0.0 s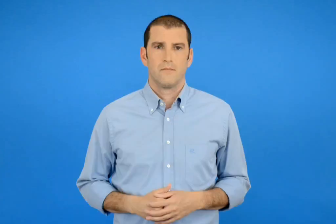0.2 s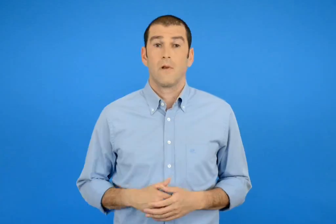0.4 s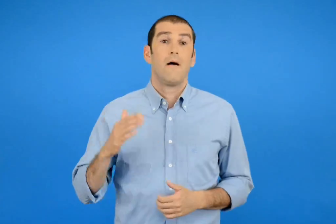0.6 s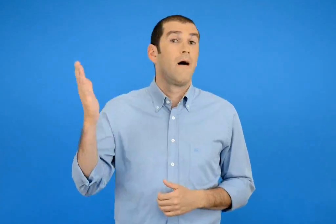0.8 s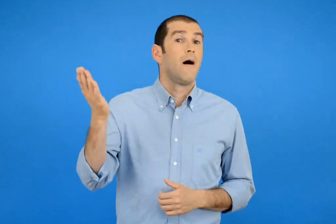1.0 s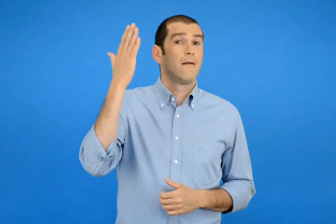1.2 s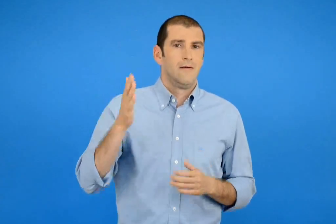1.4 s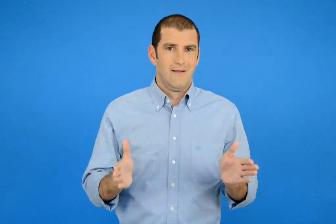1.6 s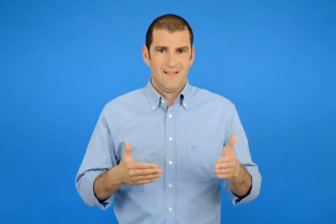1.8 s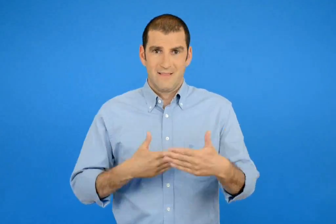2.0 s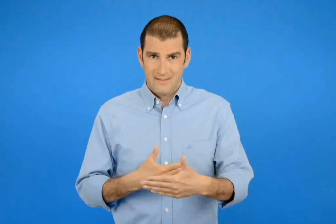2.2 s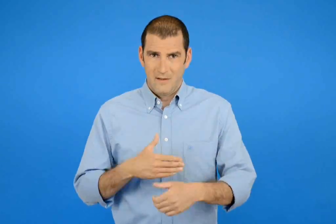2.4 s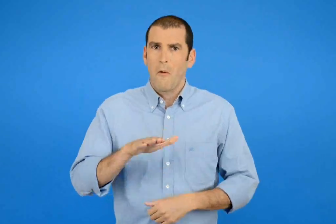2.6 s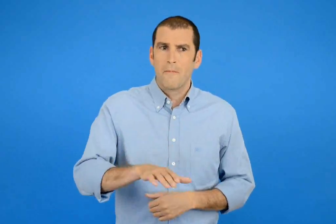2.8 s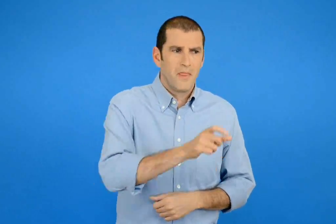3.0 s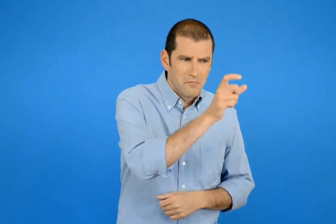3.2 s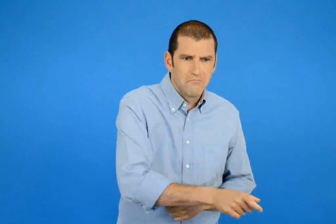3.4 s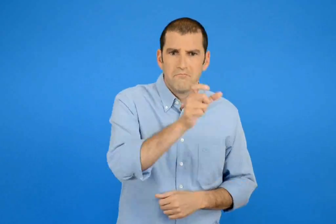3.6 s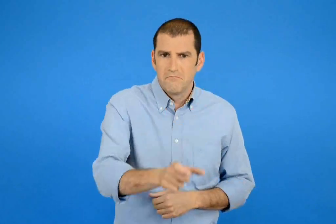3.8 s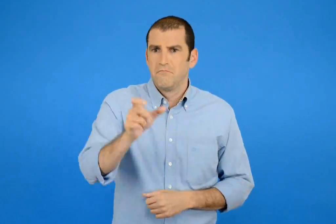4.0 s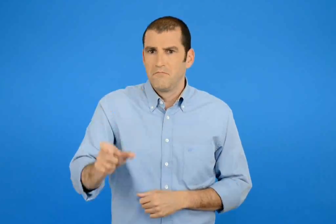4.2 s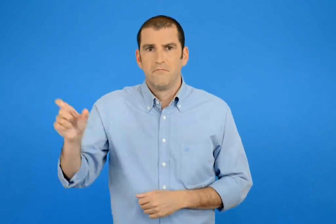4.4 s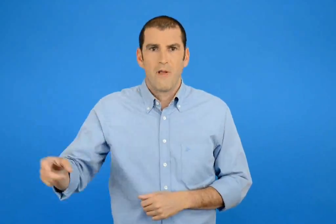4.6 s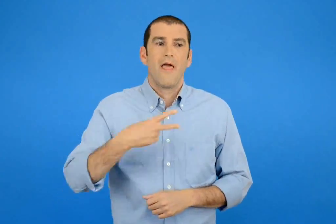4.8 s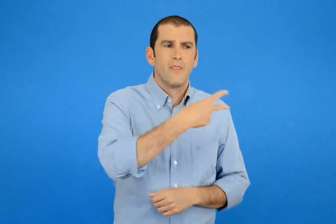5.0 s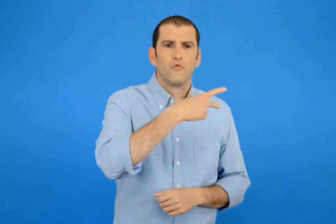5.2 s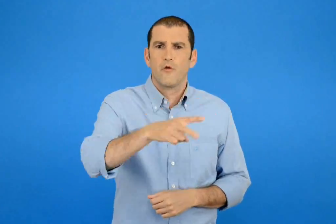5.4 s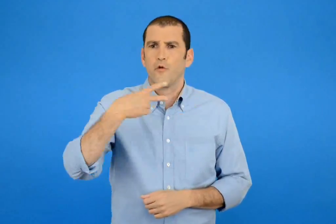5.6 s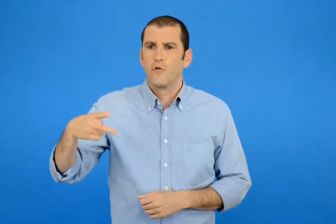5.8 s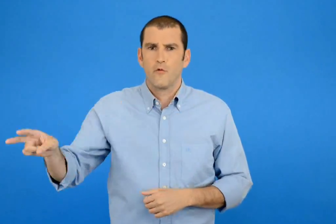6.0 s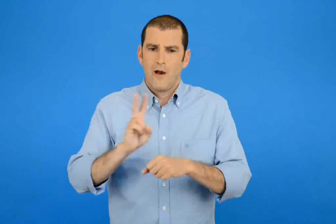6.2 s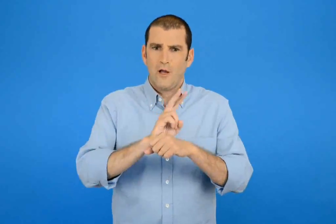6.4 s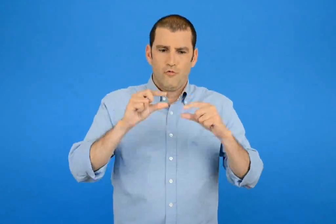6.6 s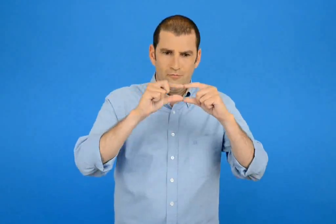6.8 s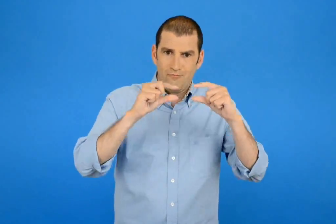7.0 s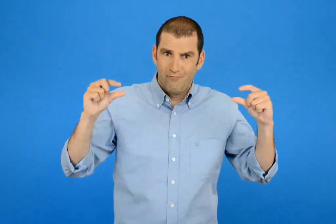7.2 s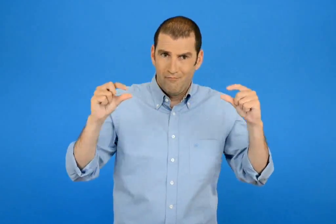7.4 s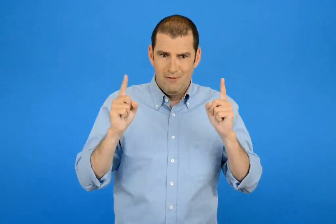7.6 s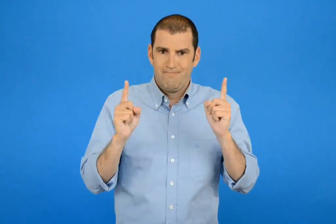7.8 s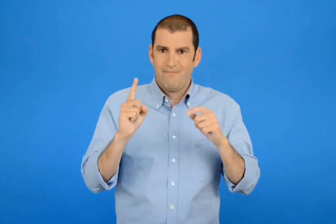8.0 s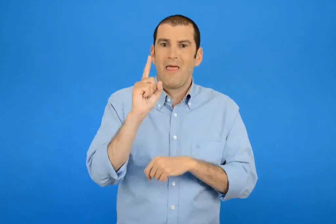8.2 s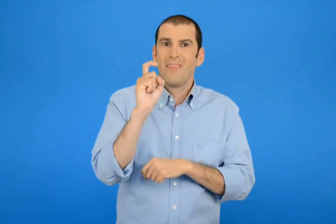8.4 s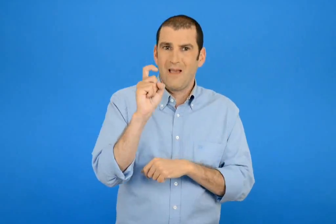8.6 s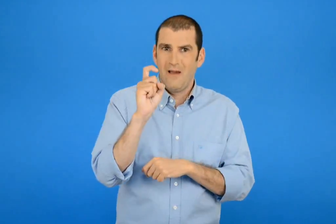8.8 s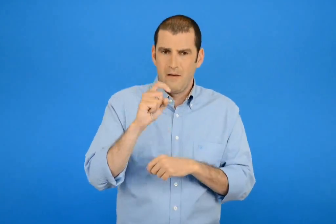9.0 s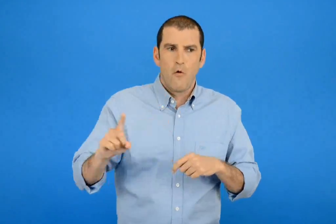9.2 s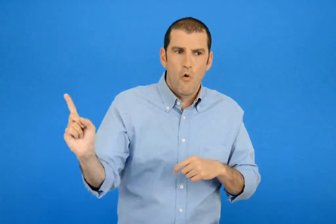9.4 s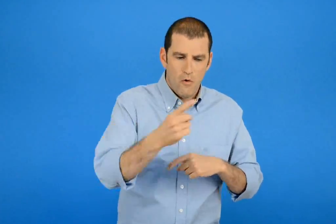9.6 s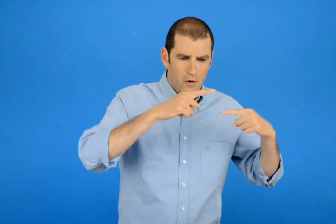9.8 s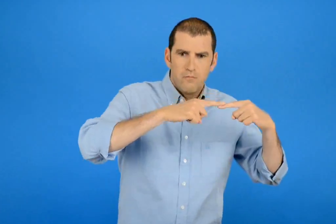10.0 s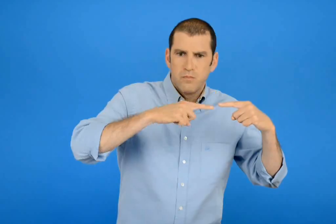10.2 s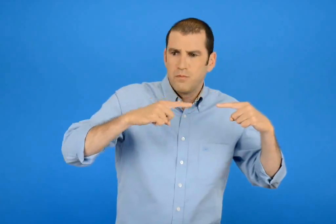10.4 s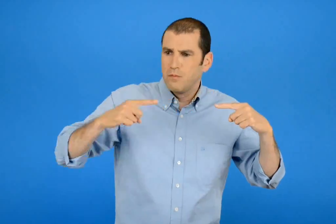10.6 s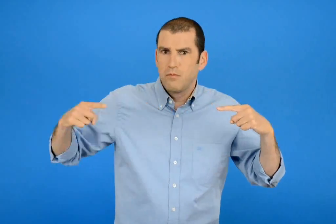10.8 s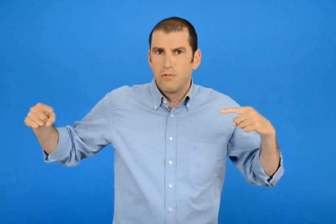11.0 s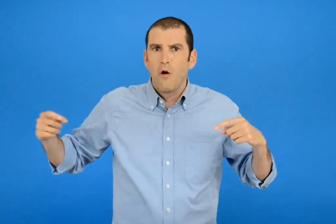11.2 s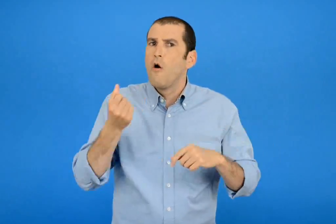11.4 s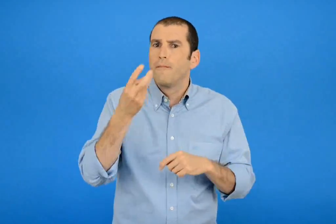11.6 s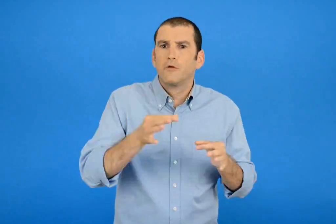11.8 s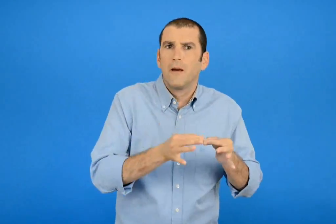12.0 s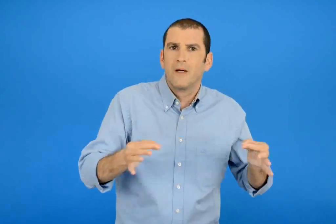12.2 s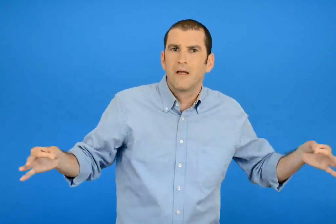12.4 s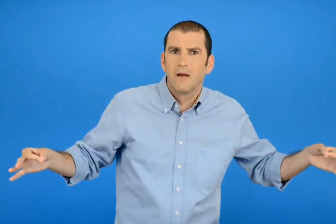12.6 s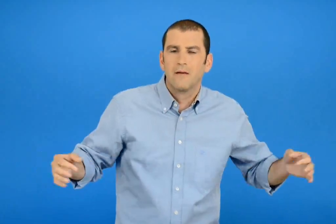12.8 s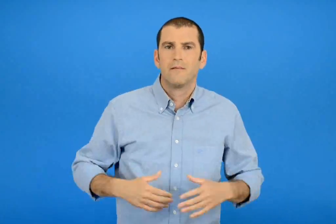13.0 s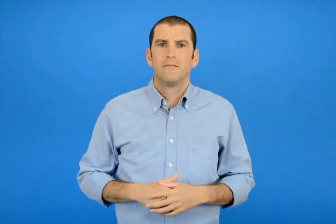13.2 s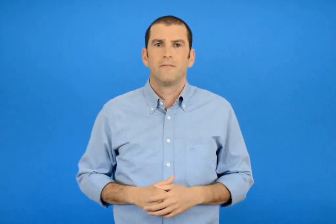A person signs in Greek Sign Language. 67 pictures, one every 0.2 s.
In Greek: αν κάθε παιδί της τάξης χρησιμοποιήσει το δικό του χαρτόνι των 10 εκατοστά πόσα μετρά θα φτιάξουν όλα τα παιδιά μαζί ;
